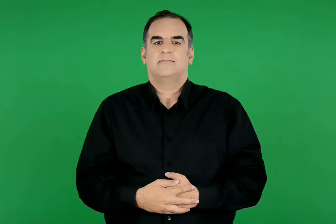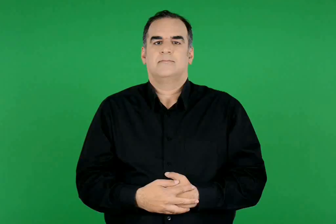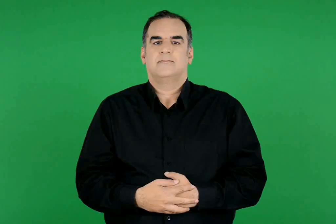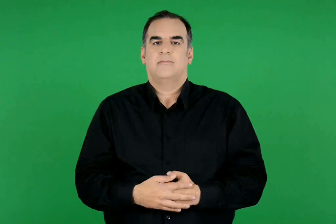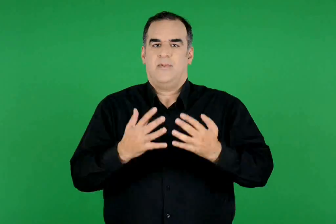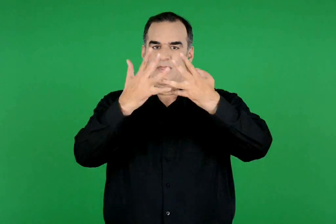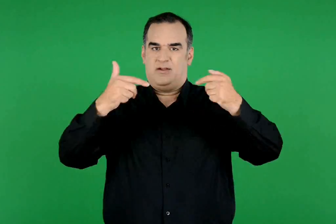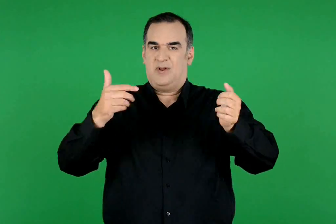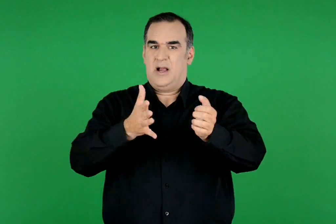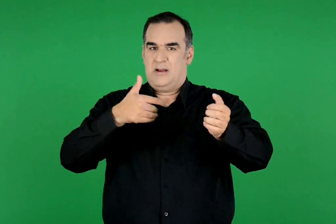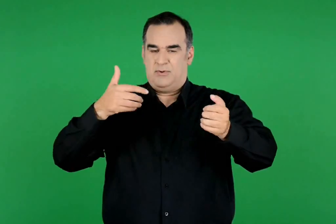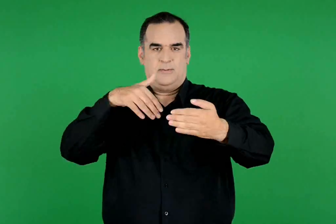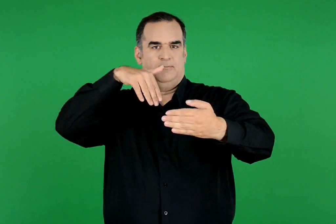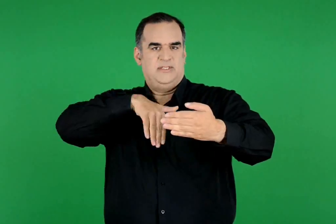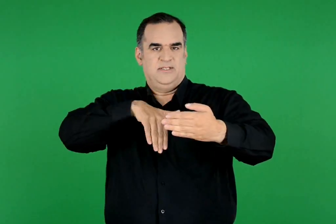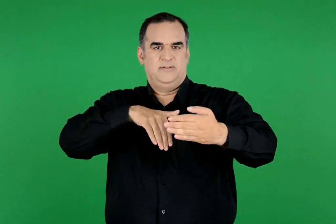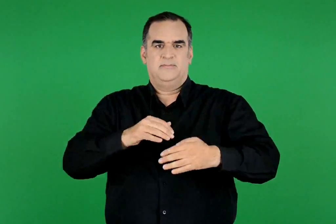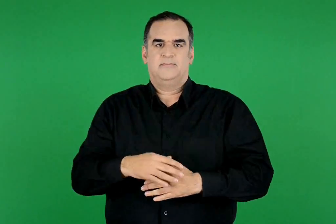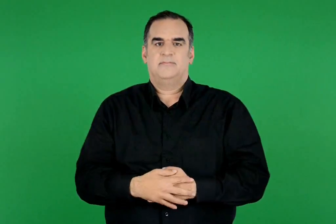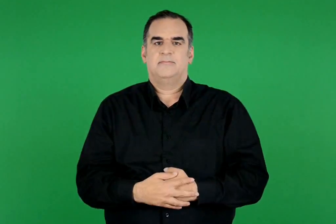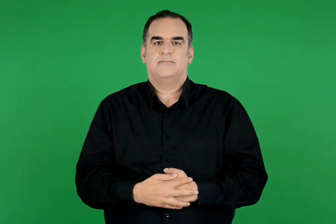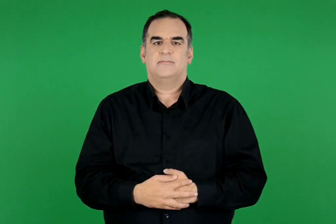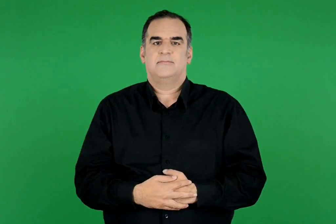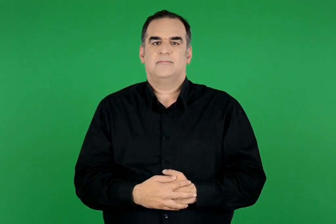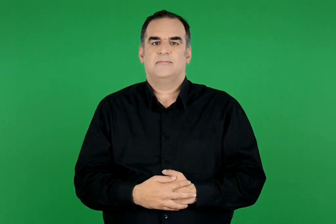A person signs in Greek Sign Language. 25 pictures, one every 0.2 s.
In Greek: εσωτερικό του θεάτρου απόλλων
